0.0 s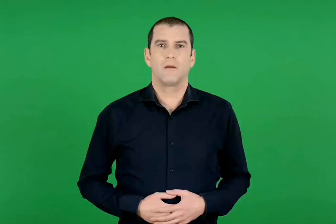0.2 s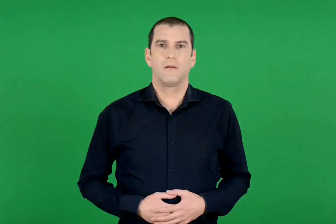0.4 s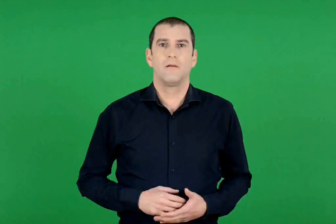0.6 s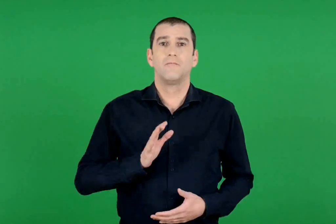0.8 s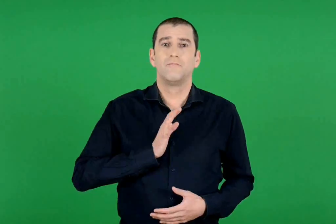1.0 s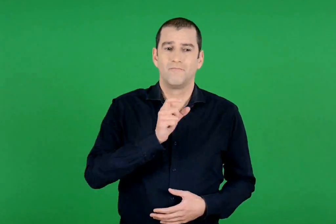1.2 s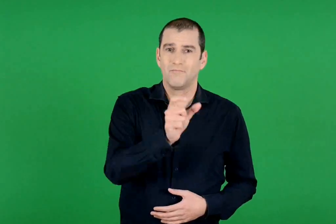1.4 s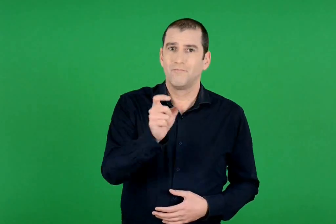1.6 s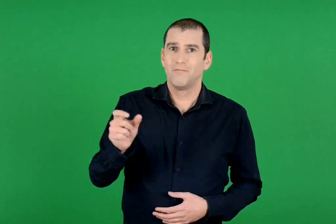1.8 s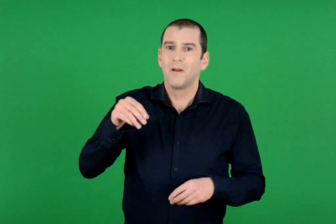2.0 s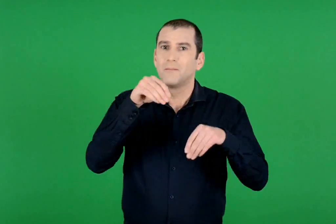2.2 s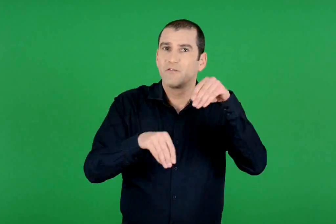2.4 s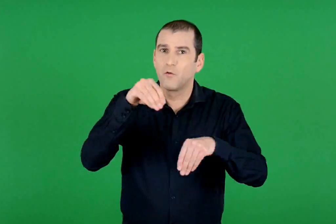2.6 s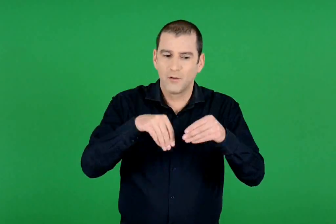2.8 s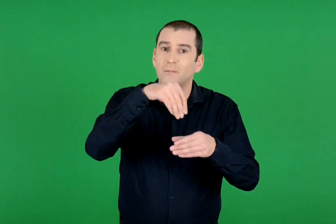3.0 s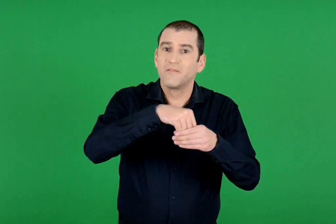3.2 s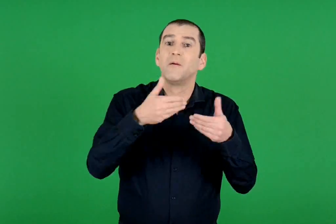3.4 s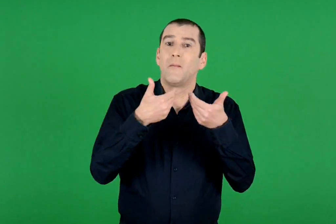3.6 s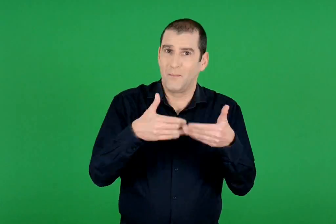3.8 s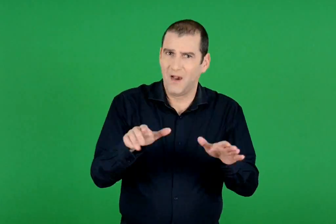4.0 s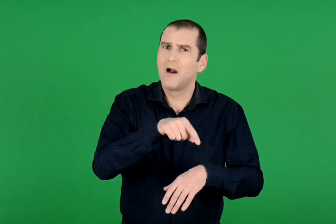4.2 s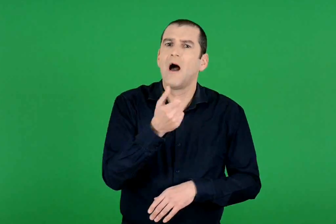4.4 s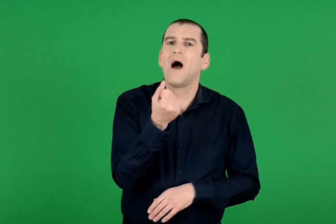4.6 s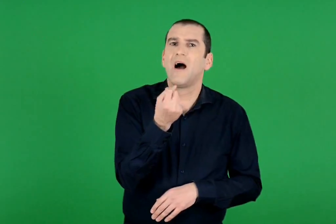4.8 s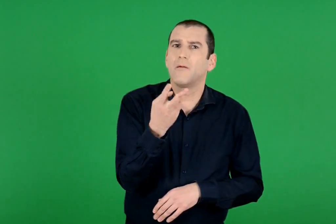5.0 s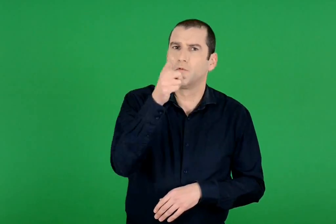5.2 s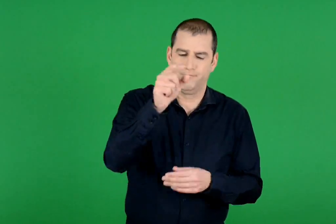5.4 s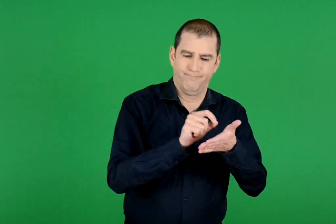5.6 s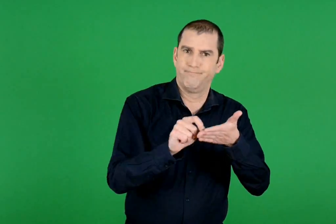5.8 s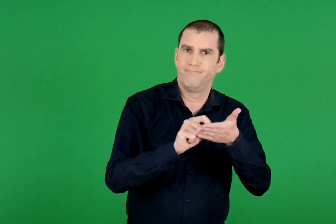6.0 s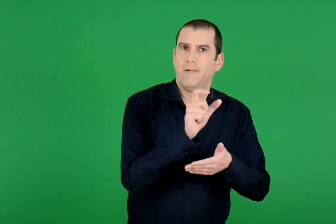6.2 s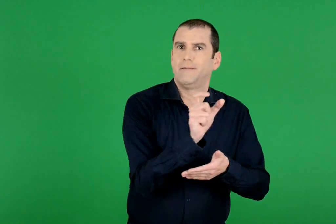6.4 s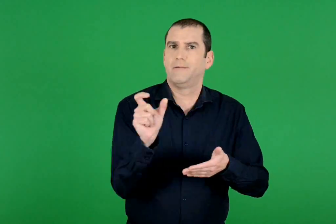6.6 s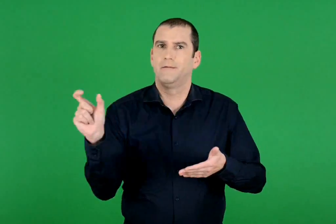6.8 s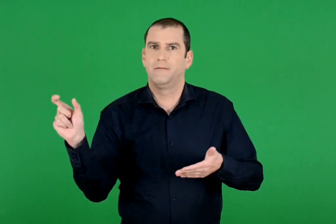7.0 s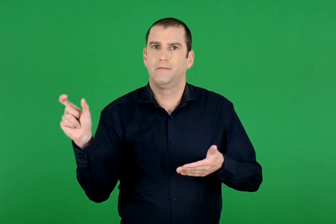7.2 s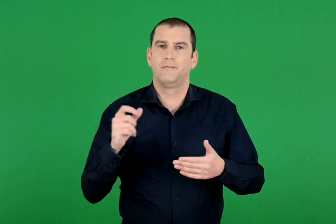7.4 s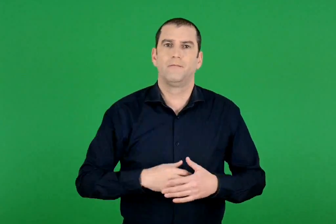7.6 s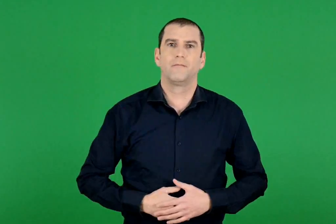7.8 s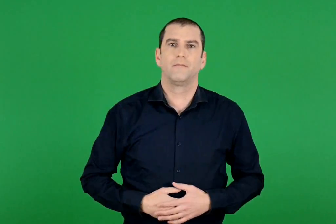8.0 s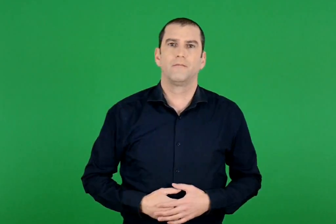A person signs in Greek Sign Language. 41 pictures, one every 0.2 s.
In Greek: γράψτε με λέξεις τον αριθμό των ψηφοφόρων που ψήφισαν
